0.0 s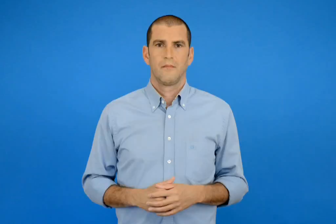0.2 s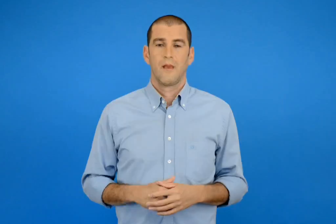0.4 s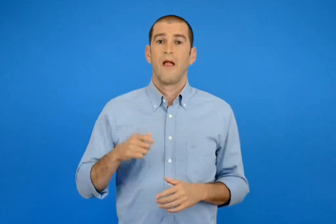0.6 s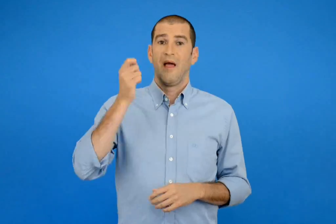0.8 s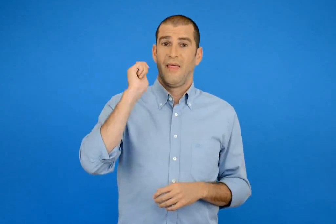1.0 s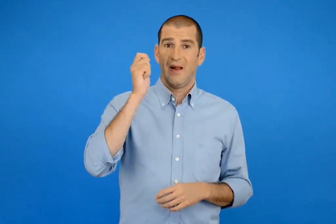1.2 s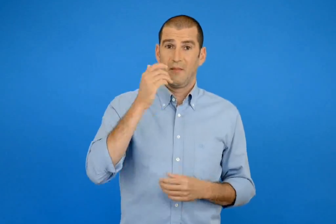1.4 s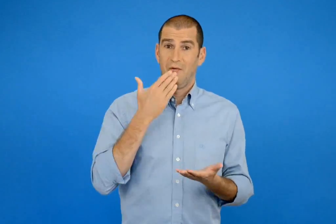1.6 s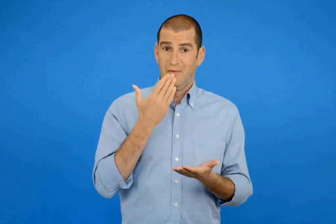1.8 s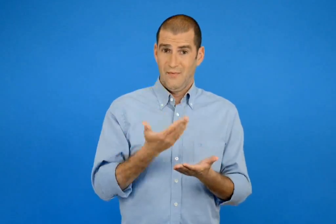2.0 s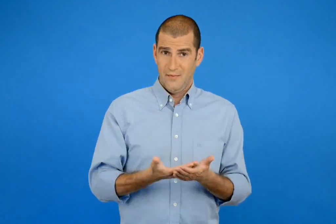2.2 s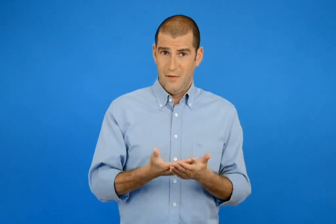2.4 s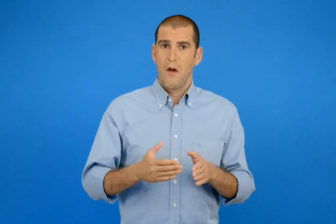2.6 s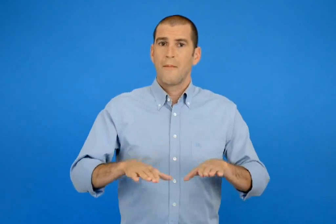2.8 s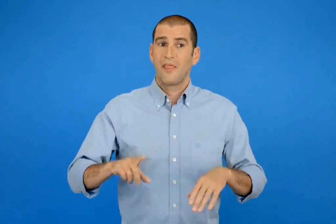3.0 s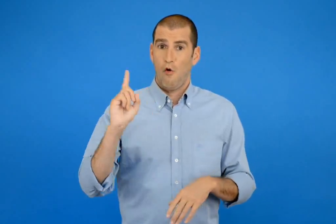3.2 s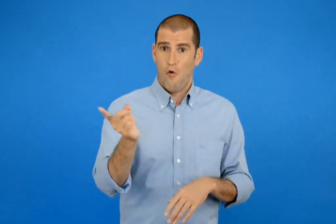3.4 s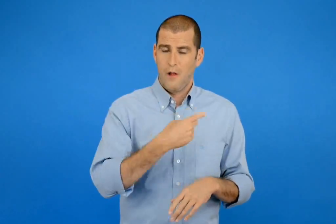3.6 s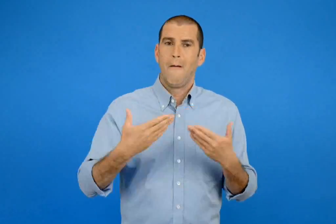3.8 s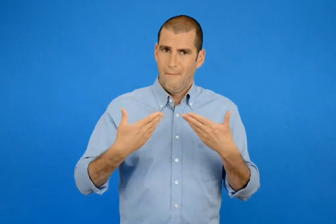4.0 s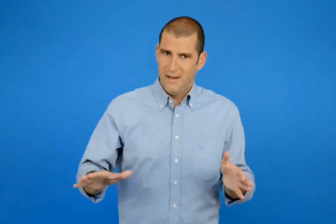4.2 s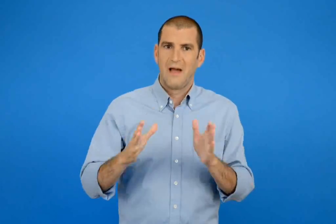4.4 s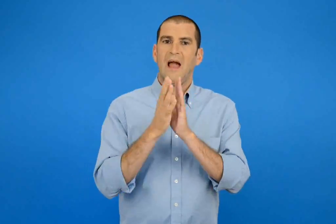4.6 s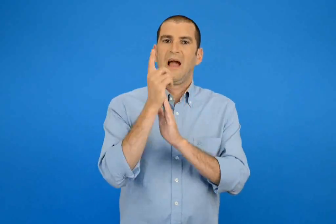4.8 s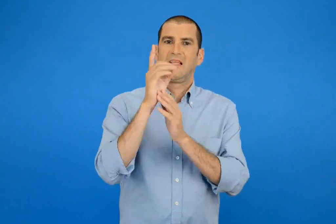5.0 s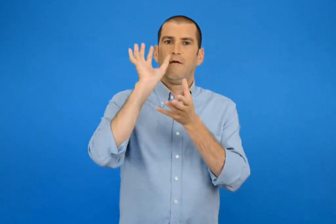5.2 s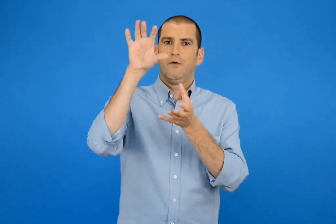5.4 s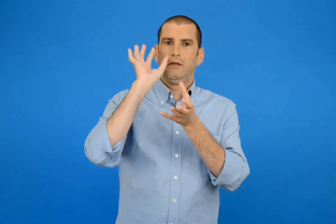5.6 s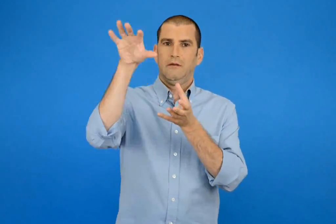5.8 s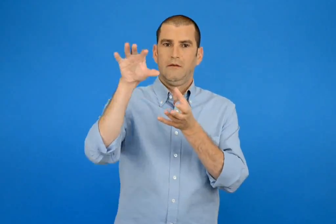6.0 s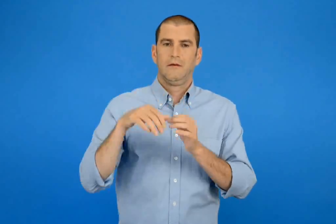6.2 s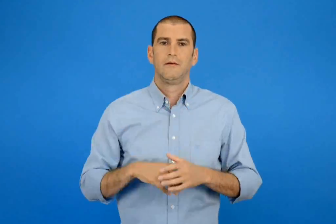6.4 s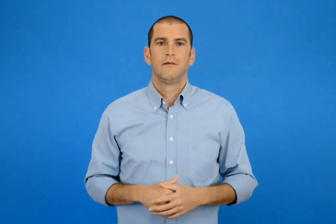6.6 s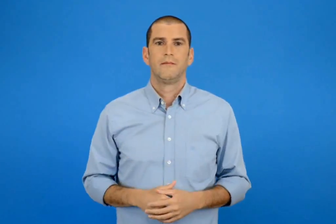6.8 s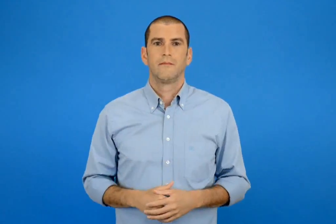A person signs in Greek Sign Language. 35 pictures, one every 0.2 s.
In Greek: στο τέλος του διαλείμματος όλα τα παιδιά είχαν ρίξει από 11 βολές
